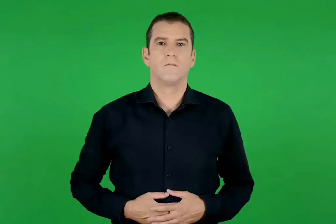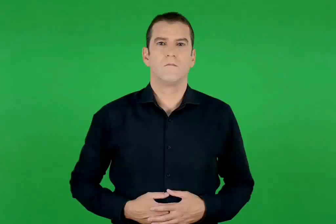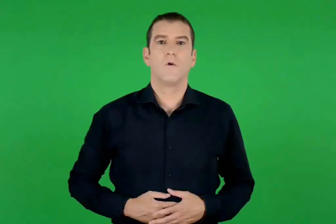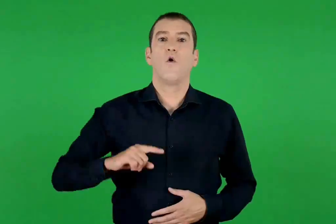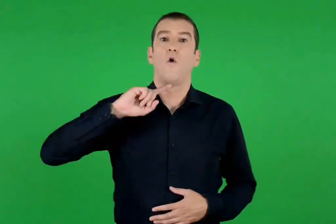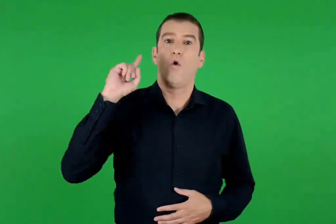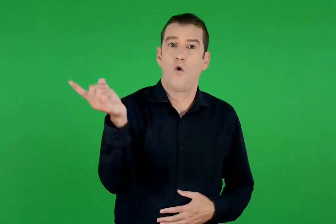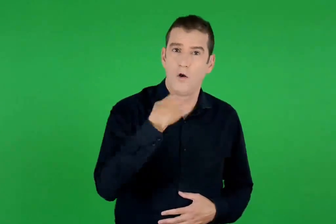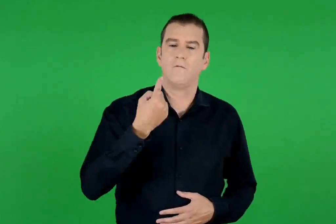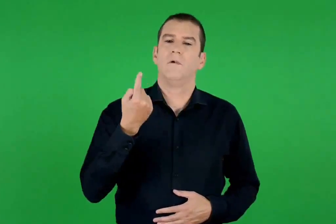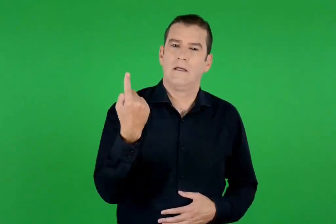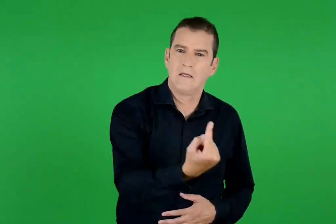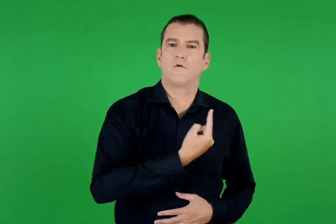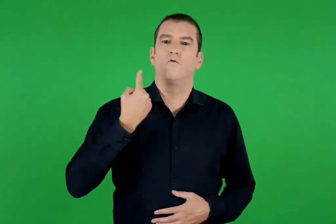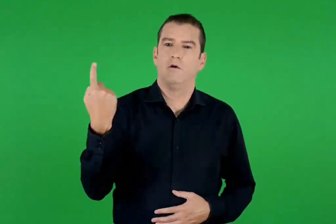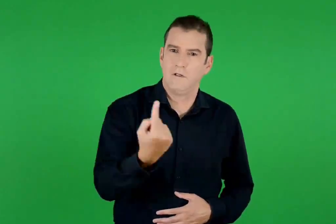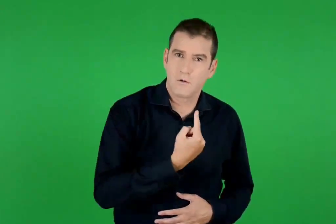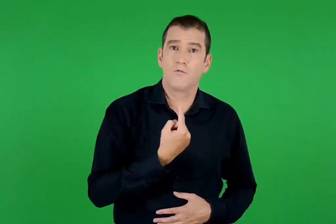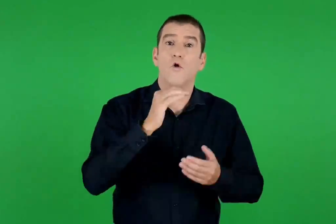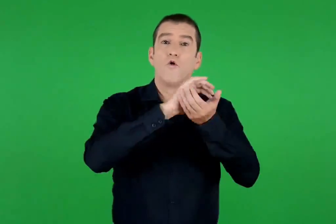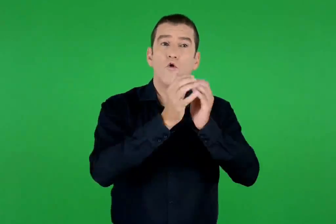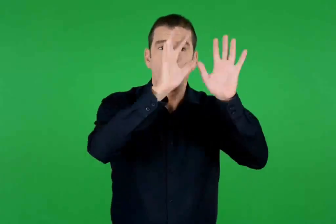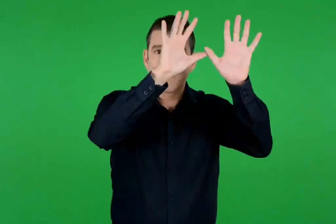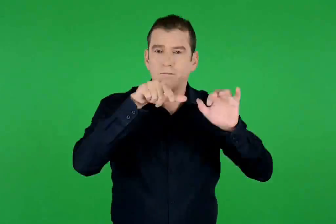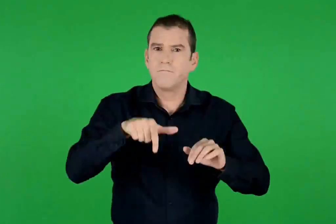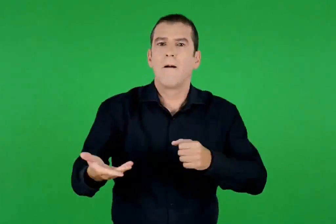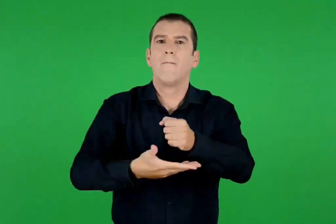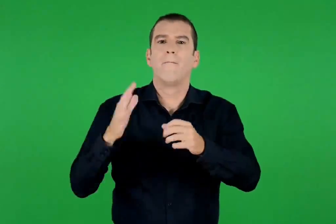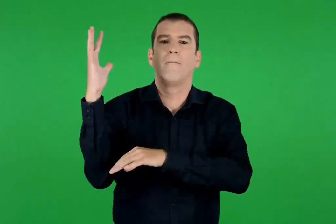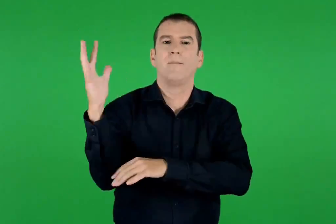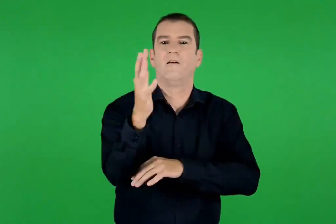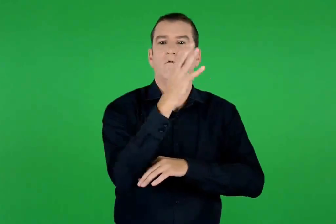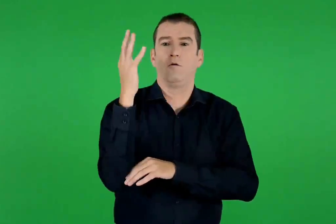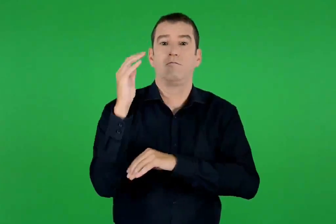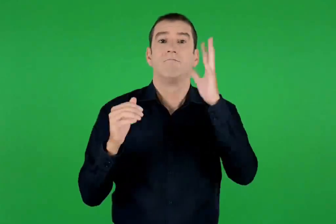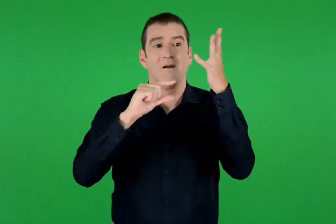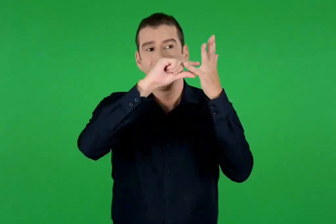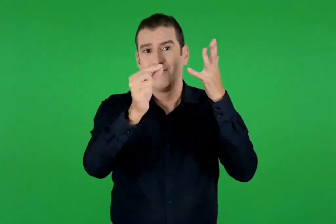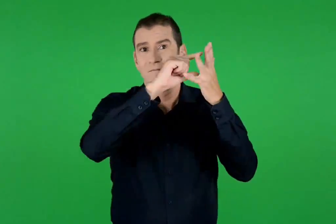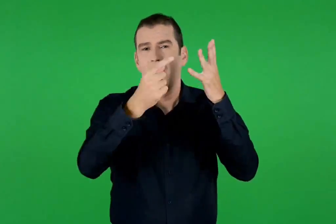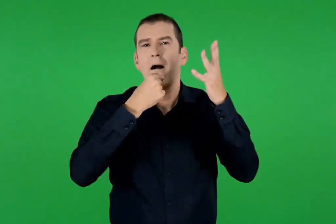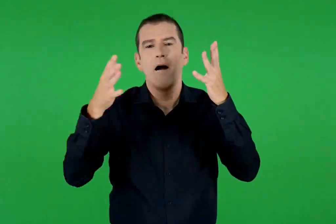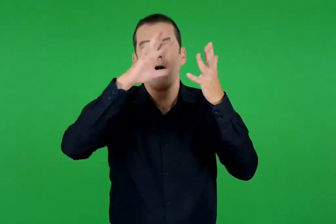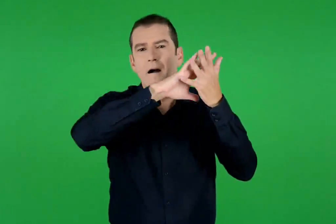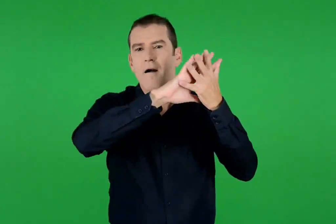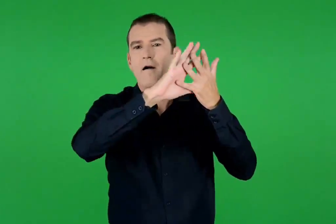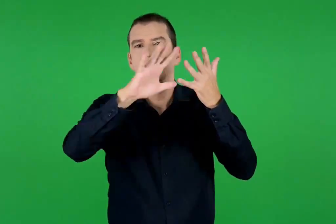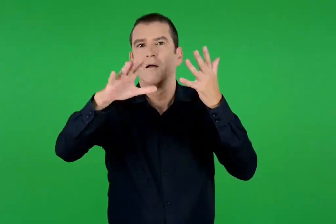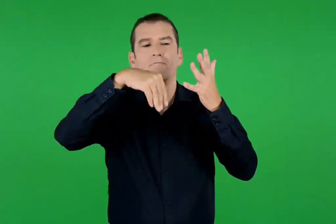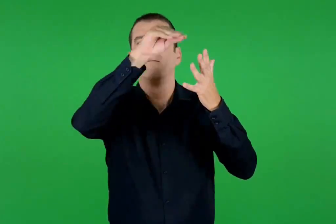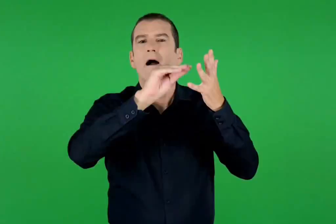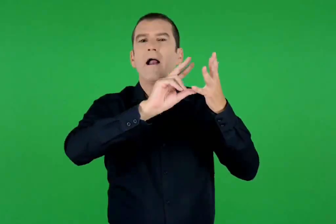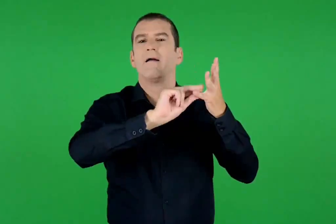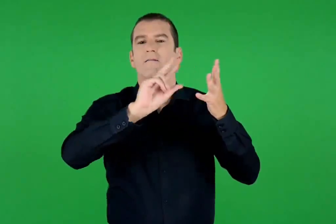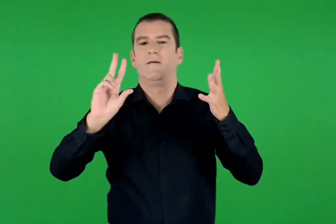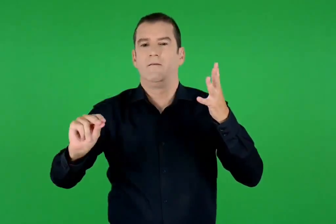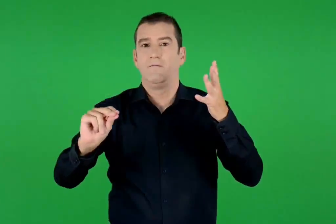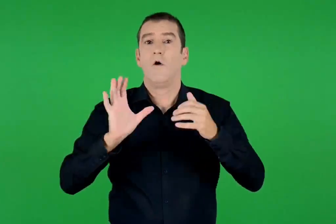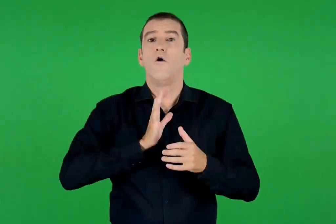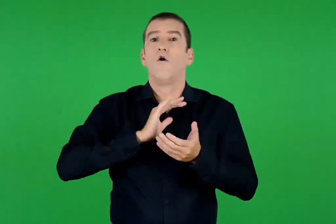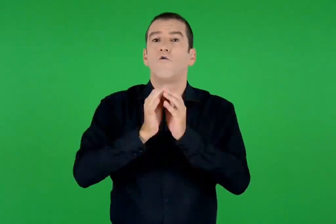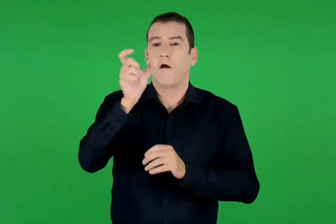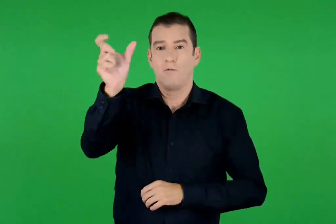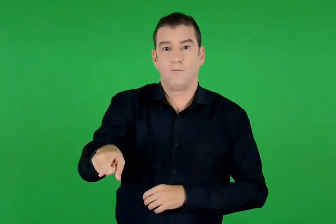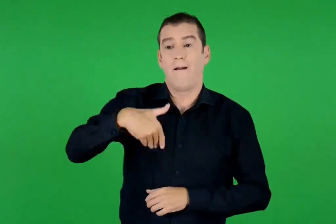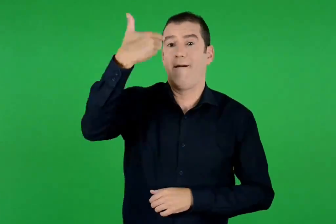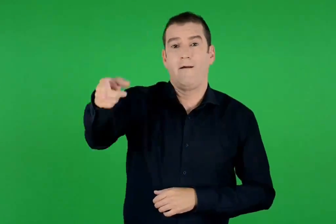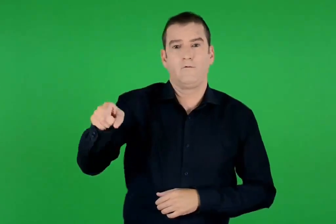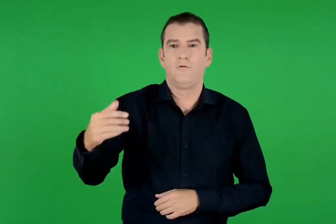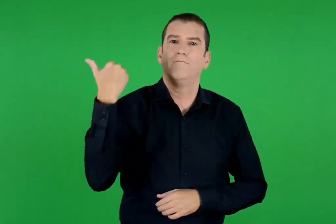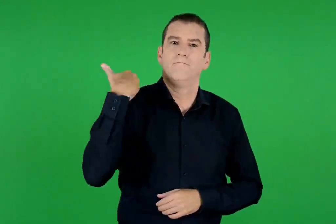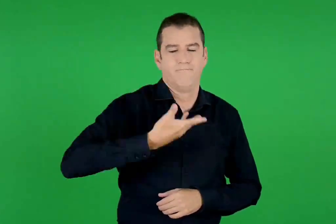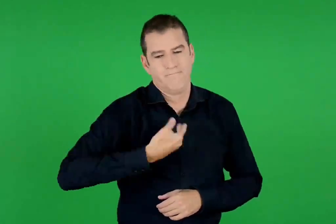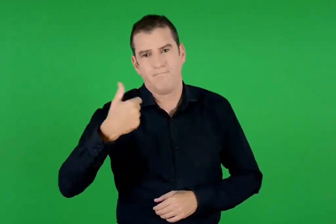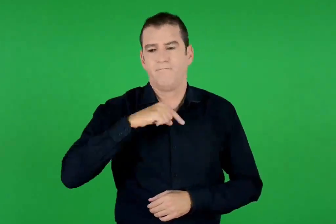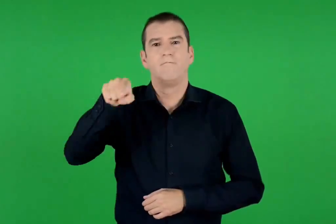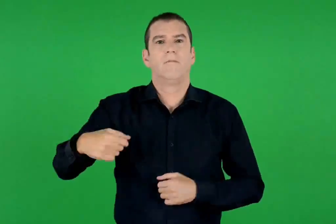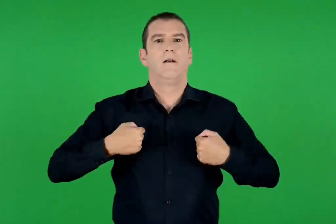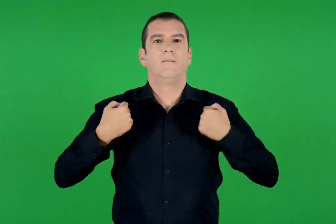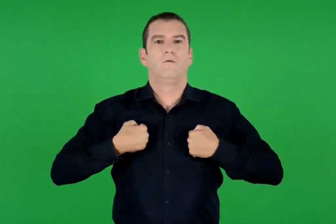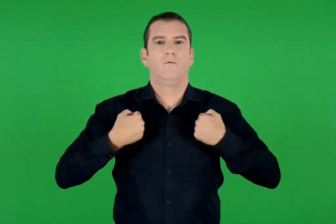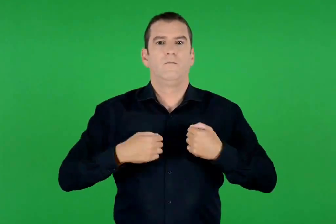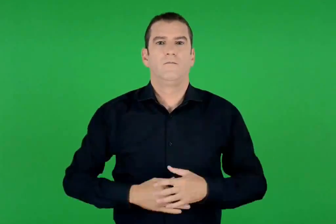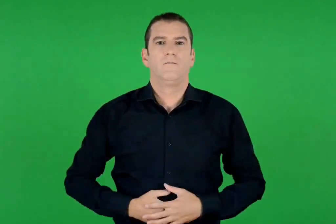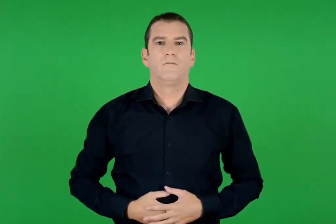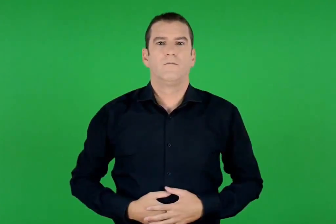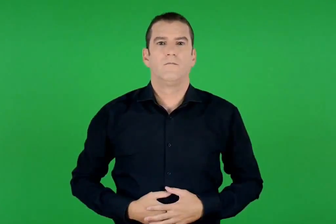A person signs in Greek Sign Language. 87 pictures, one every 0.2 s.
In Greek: γύρω γύρω όλοι χιόνια στο περβόλι άσπρα γίναν τα κλαριά άσπρα στρώθηκαν χαλιά κι ο χιονάνθρωπος από έξω με καλεί να παίξω
